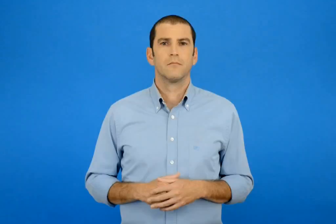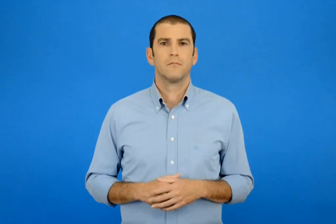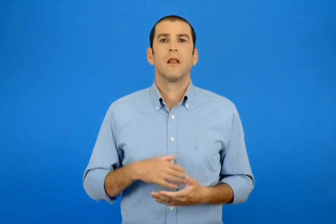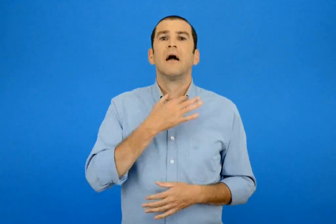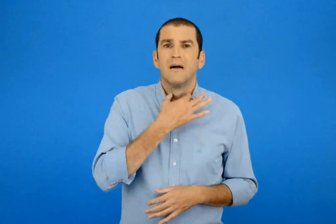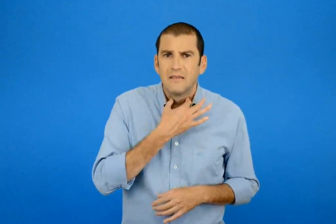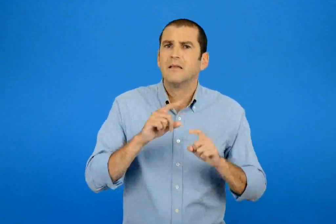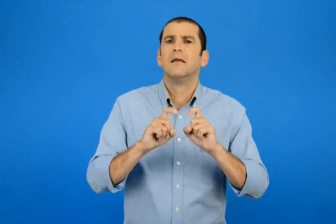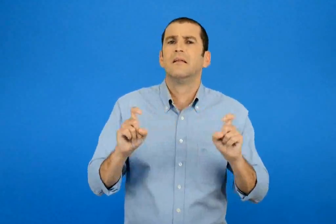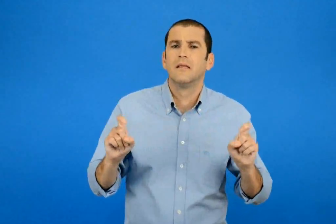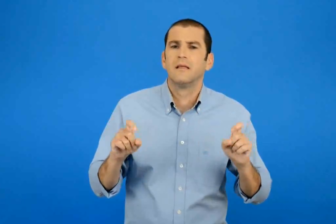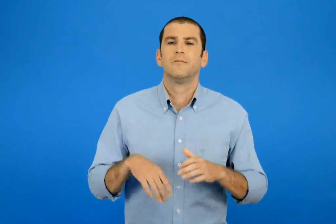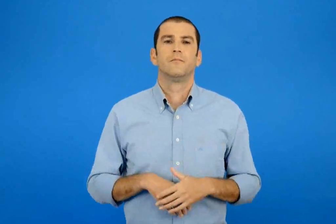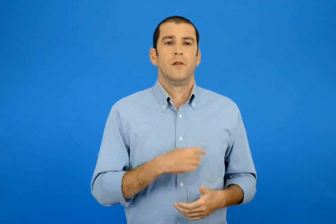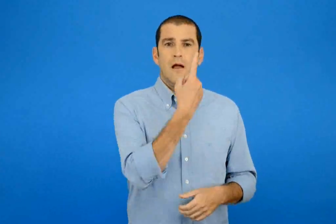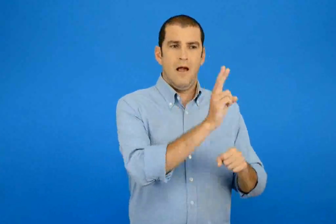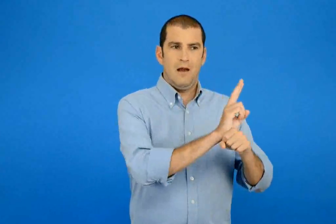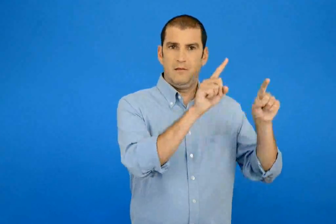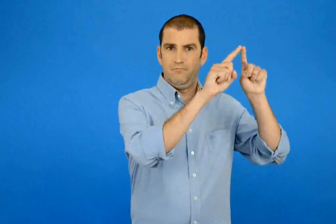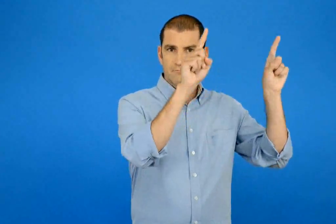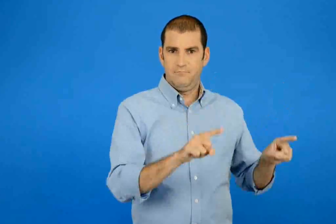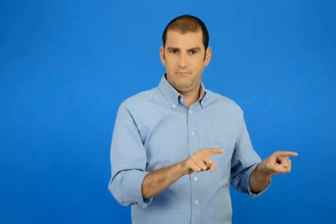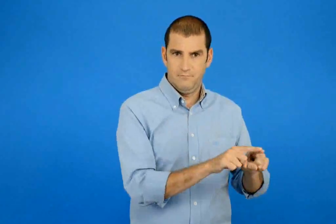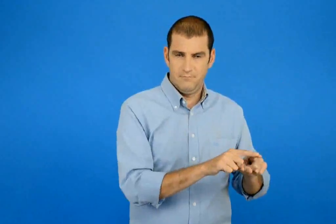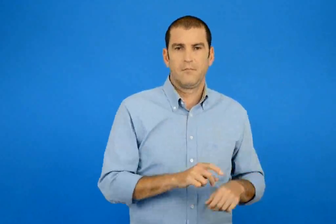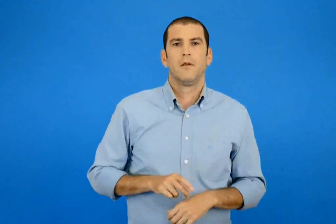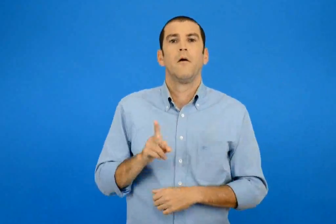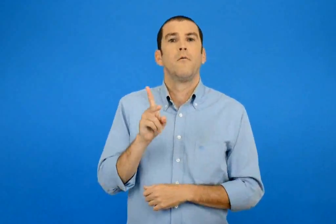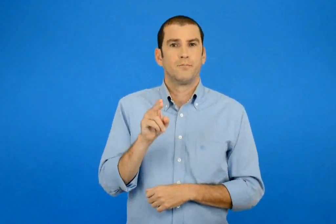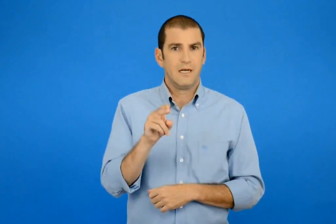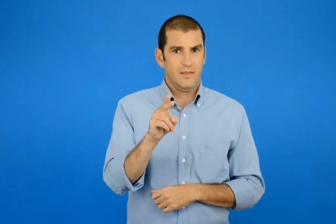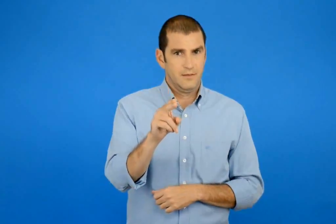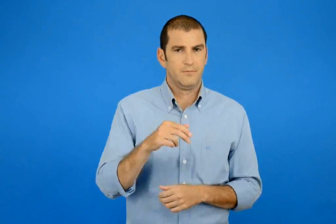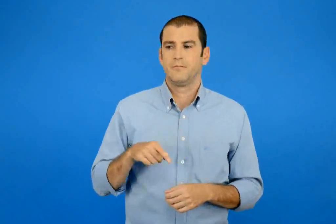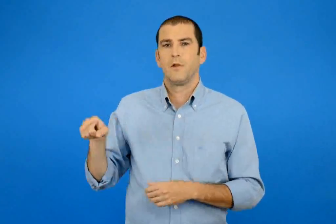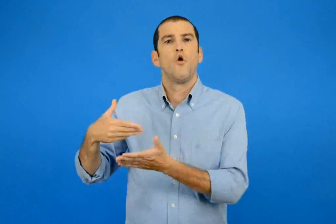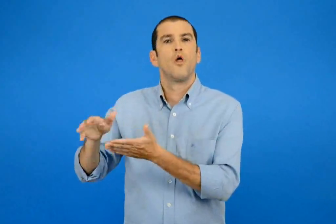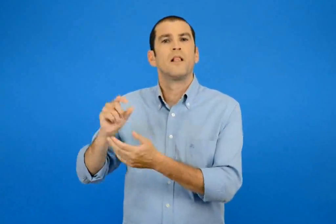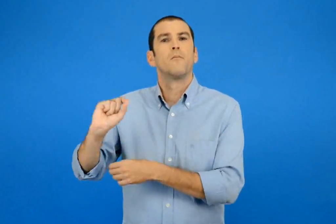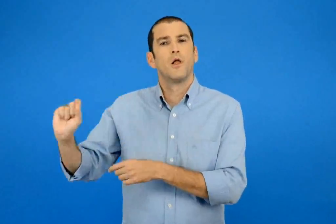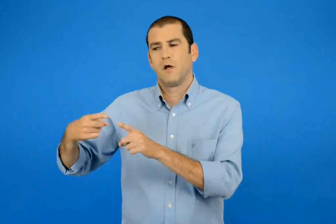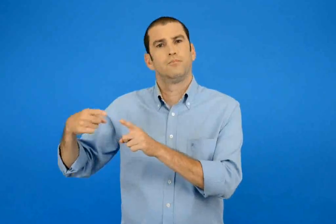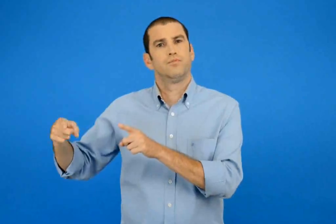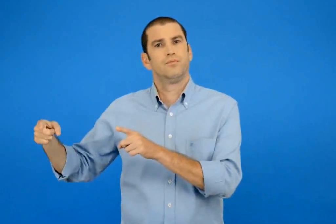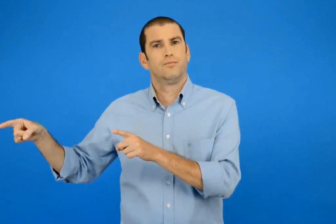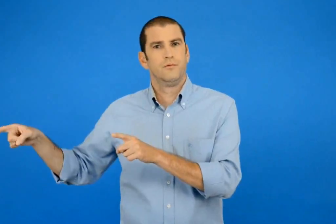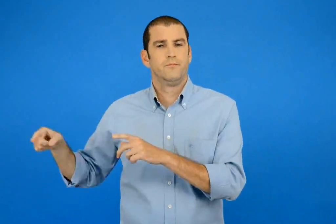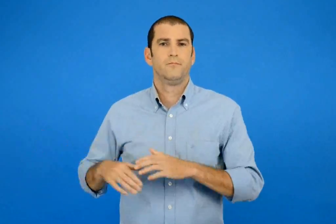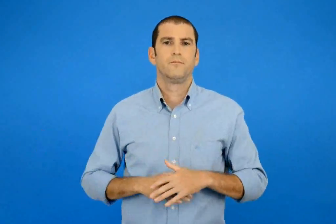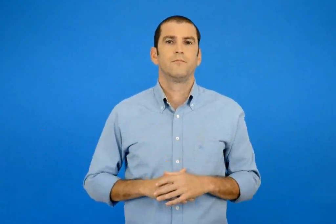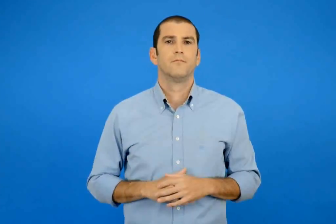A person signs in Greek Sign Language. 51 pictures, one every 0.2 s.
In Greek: τι χρειάζεστε μια κόλλα χαρτί ψαλίδι χρωματιστά μολύβια
